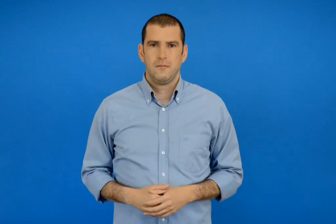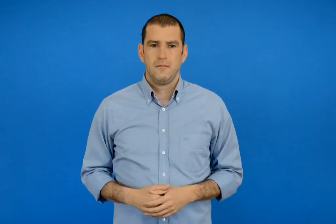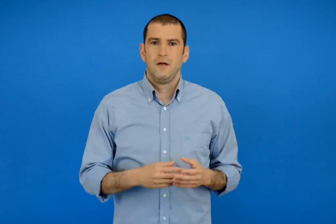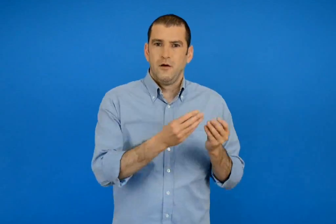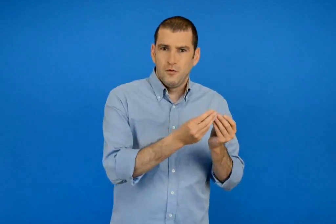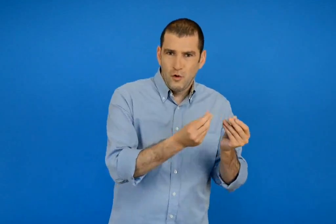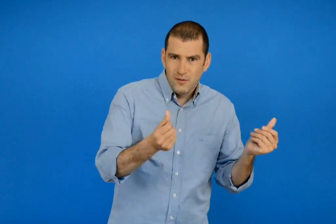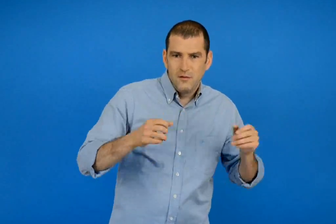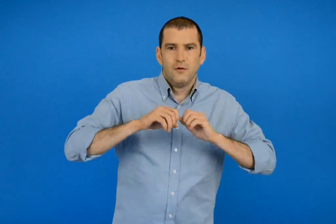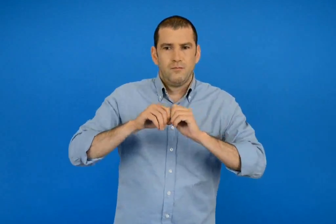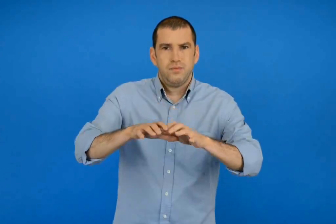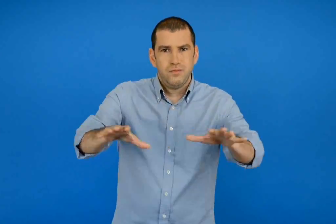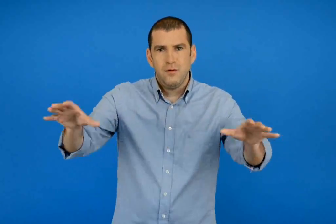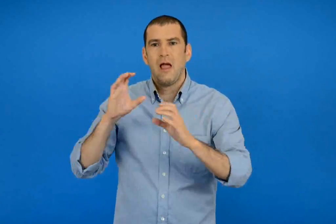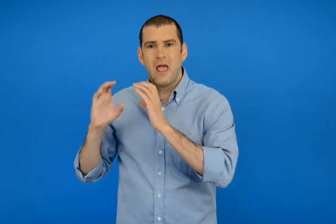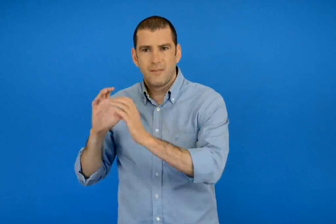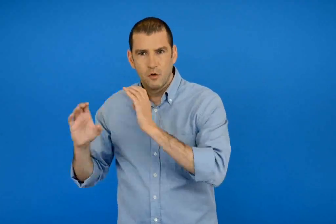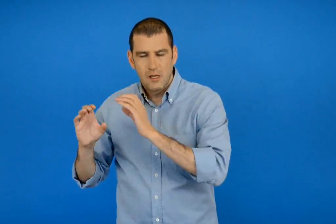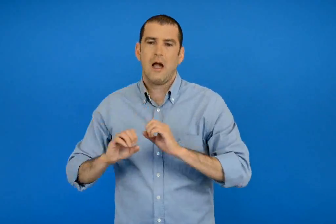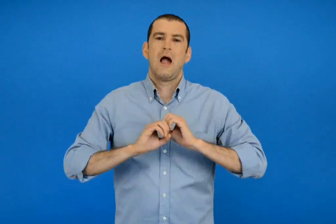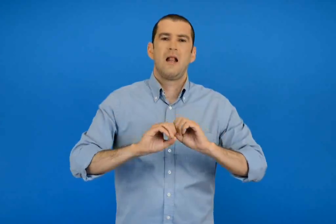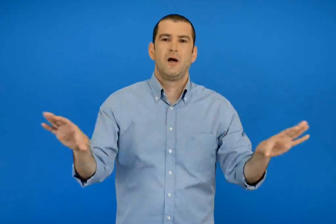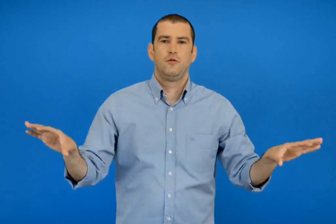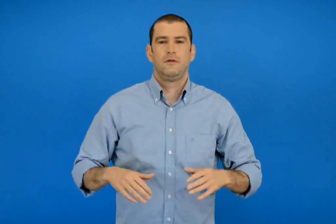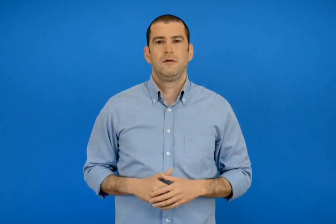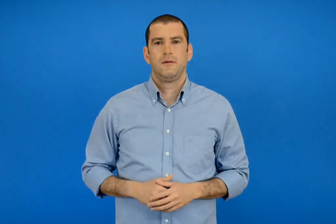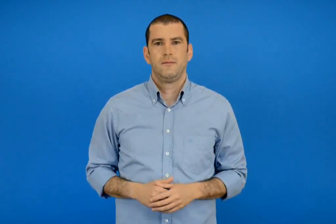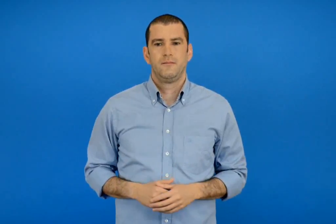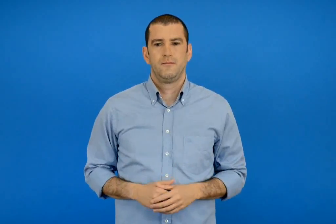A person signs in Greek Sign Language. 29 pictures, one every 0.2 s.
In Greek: μέσα μαζικής επικοινωνίας και ενημέρωσης
